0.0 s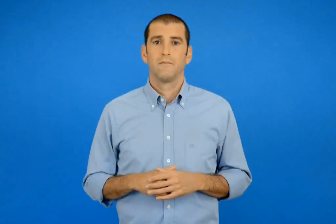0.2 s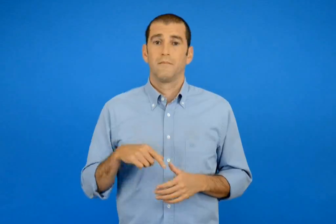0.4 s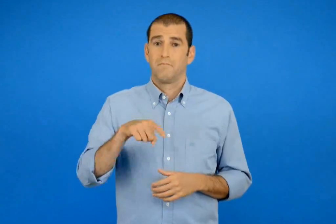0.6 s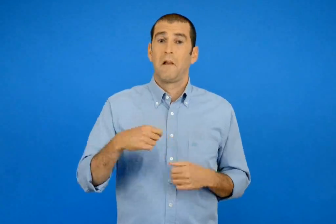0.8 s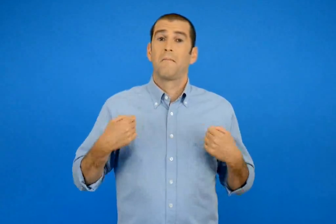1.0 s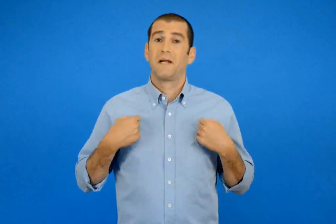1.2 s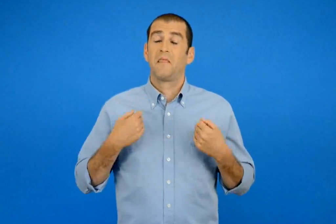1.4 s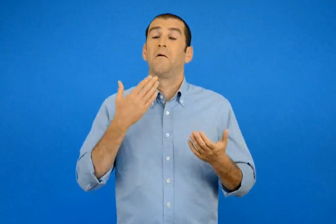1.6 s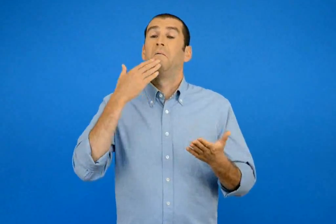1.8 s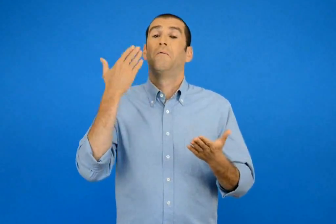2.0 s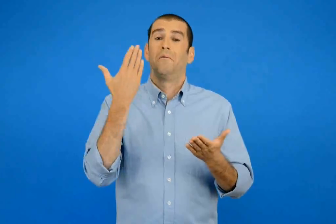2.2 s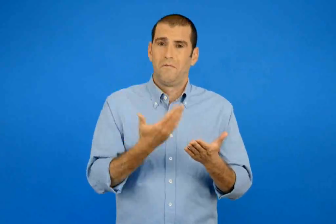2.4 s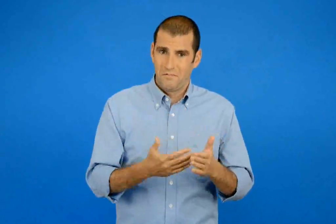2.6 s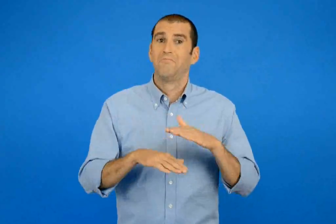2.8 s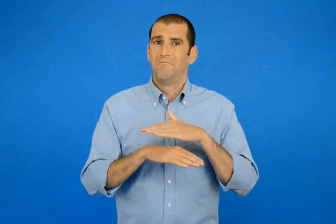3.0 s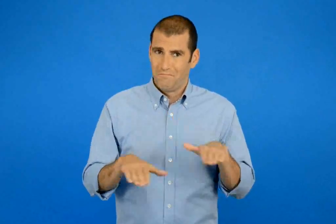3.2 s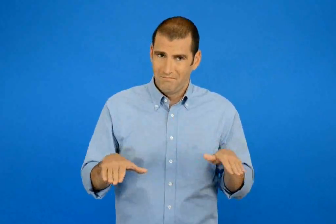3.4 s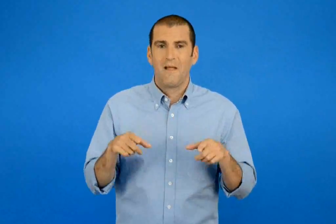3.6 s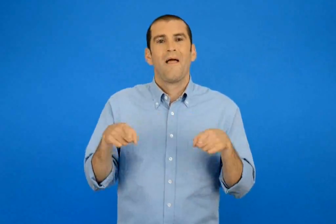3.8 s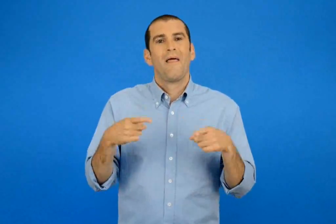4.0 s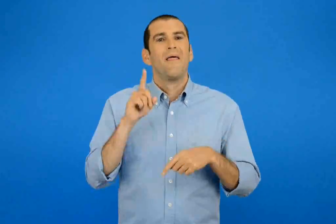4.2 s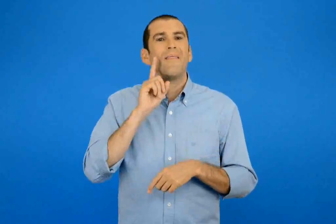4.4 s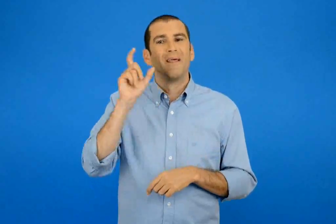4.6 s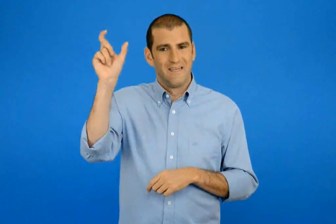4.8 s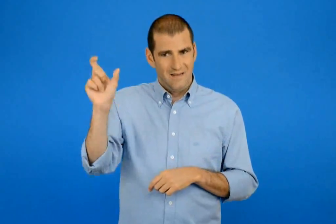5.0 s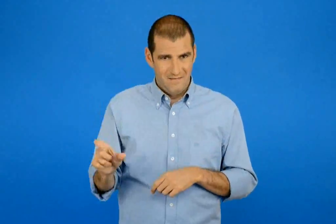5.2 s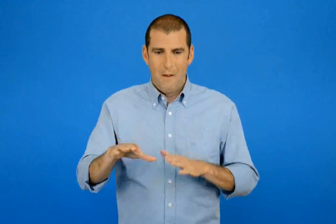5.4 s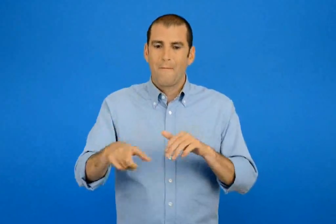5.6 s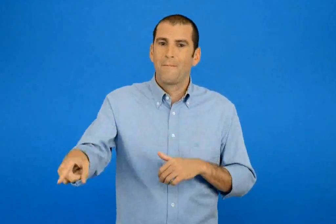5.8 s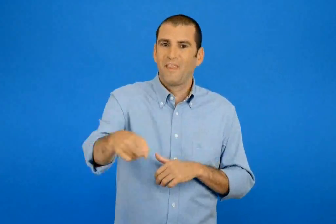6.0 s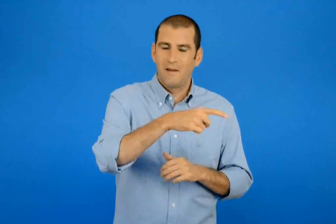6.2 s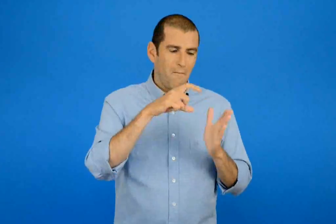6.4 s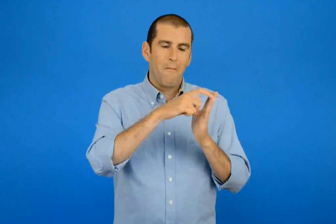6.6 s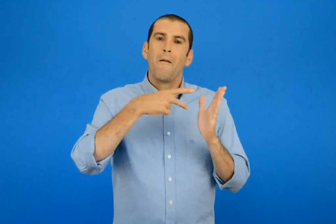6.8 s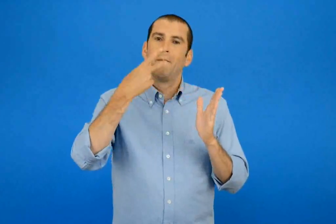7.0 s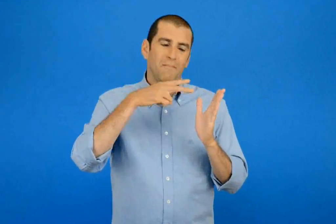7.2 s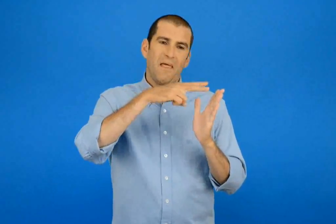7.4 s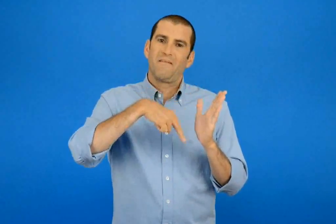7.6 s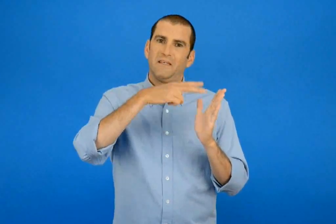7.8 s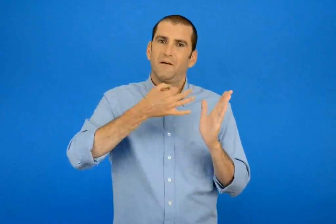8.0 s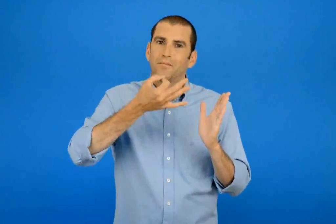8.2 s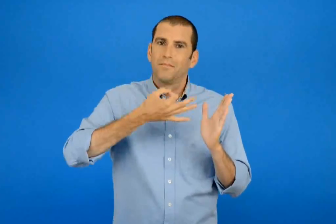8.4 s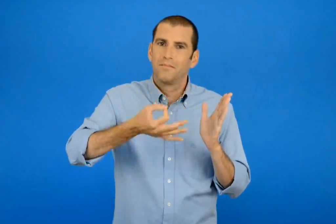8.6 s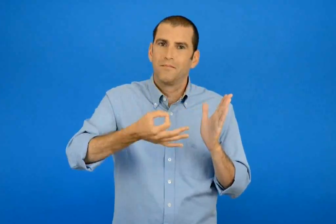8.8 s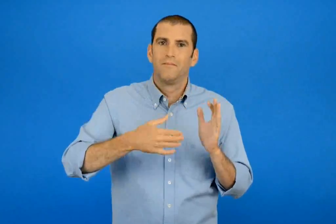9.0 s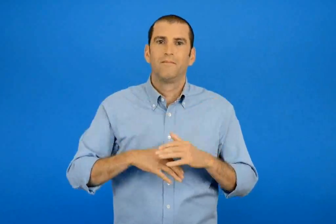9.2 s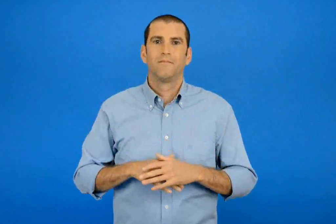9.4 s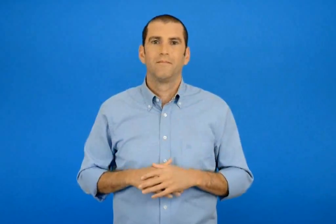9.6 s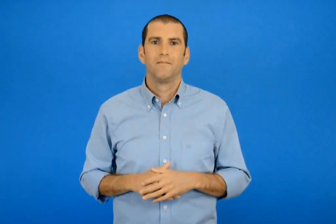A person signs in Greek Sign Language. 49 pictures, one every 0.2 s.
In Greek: όταν τέλειωσε αυτό το παιχνίδι η δασκάλα διάβασε στα παιδιά το παρακάτω ποίημα
